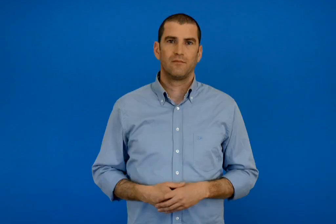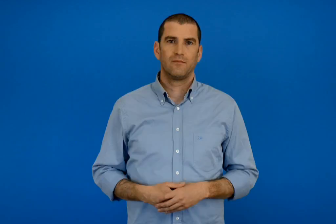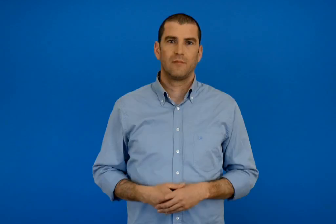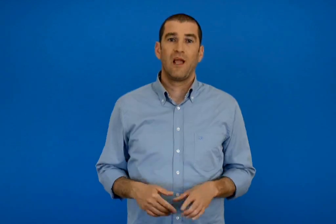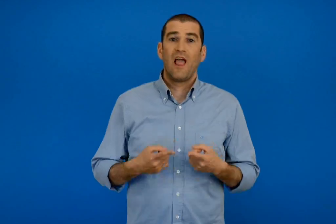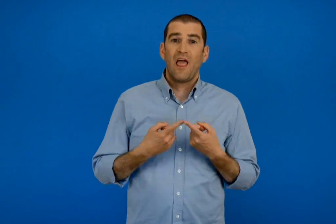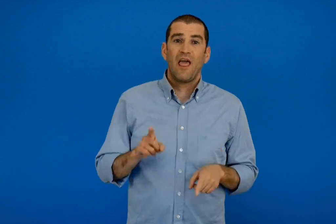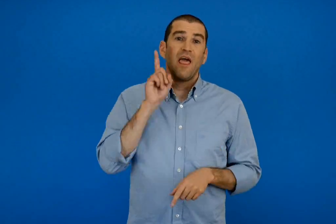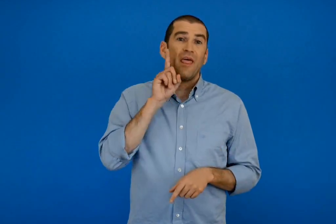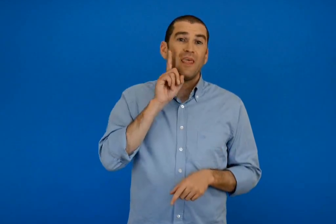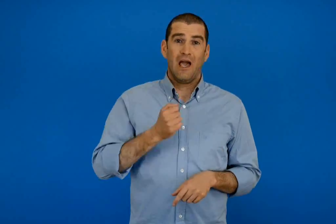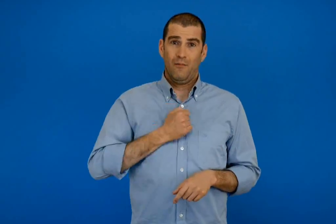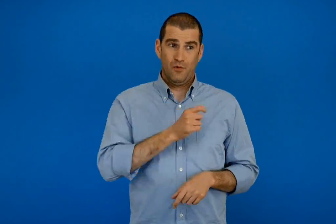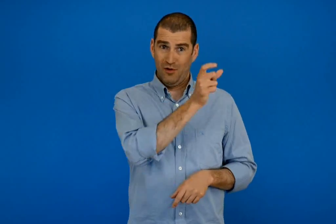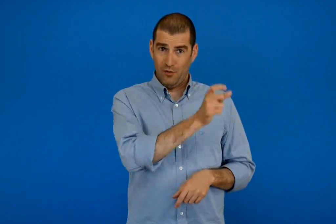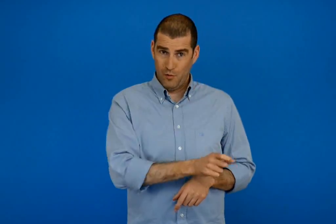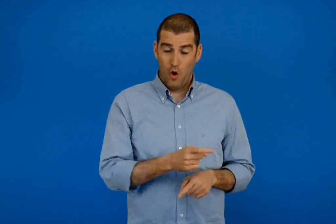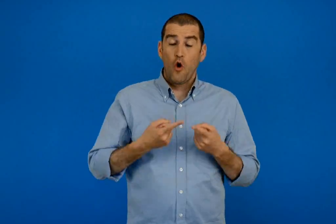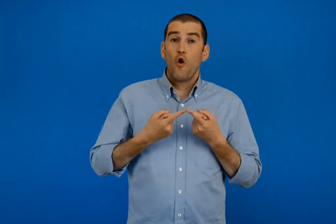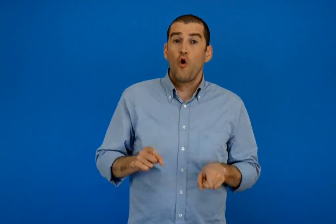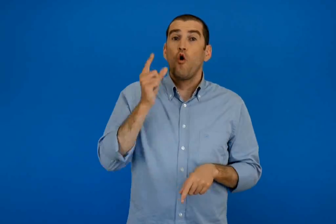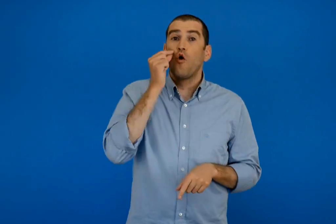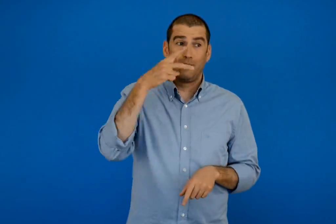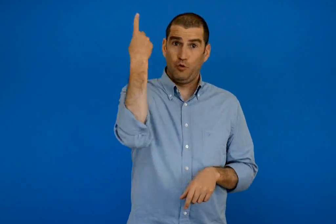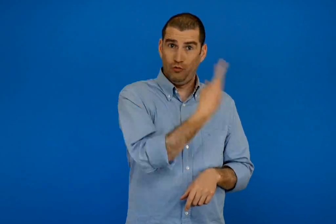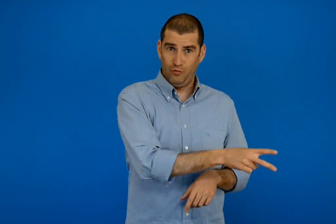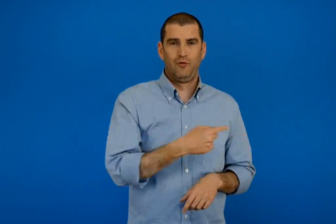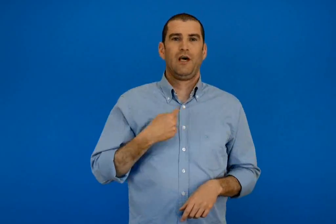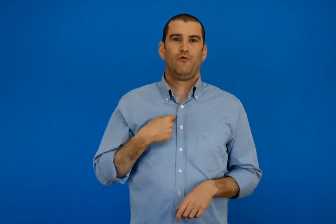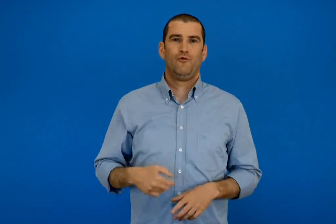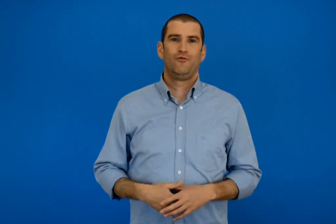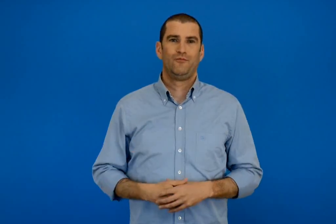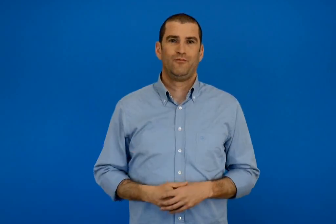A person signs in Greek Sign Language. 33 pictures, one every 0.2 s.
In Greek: ο ανιψιός της θείας μου είμαι εγώ
